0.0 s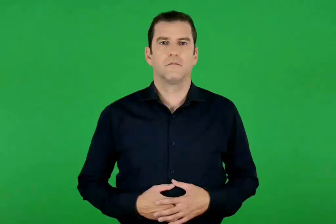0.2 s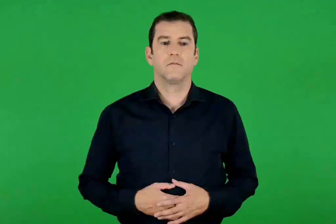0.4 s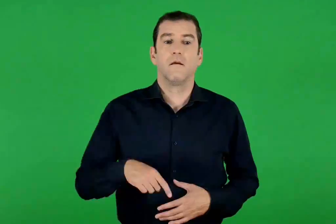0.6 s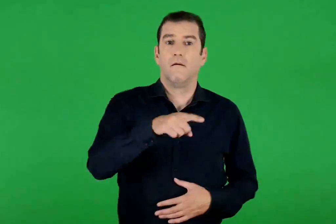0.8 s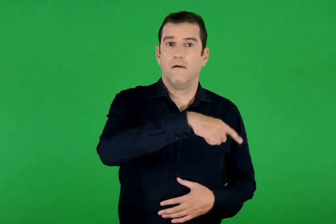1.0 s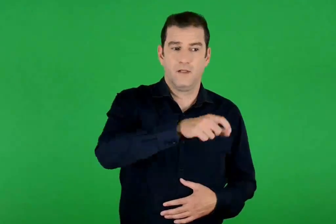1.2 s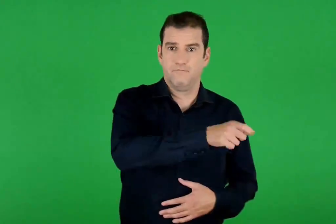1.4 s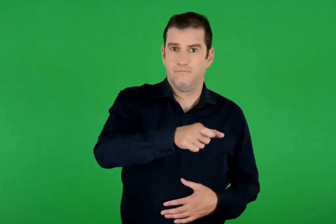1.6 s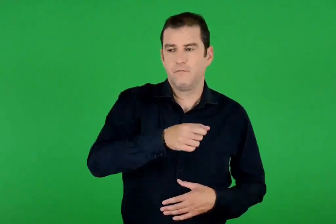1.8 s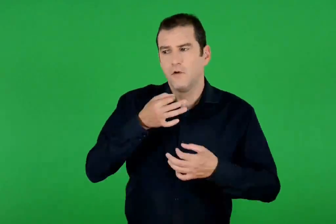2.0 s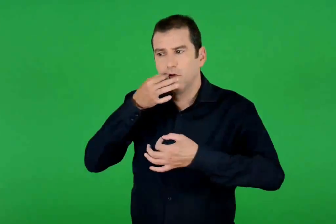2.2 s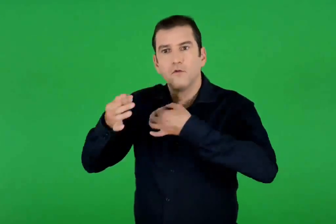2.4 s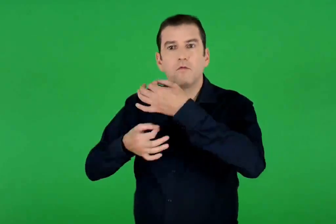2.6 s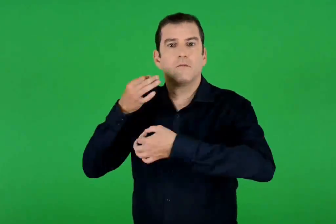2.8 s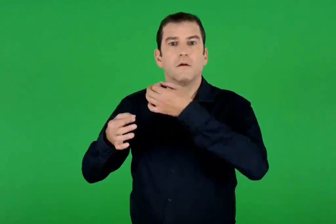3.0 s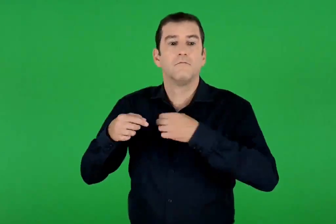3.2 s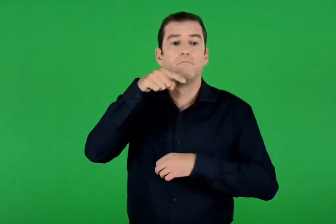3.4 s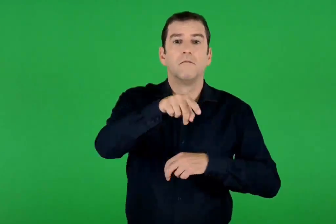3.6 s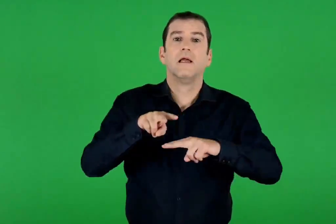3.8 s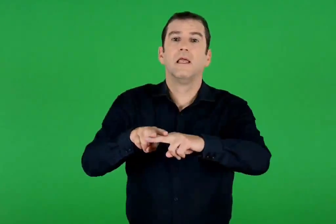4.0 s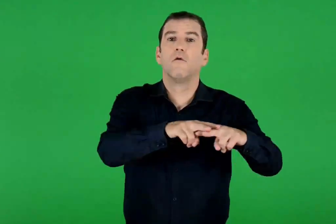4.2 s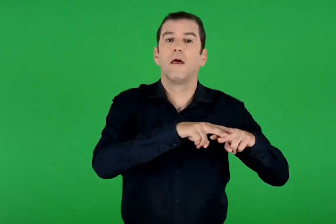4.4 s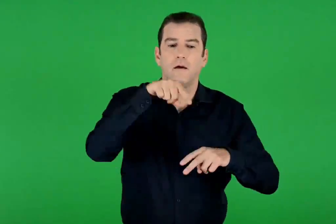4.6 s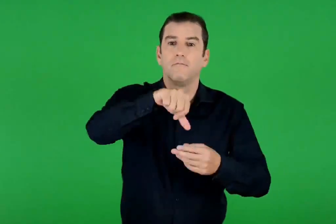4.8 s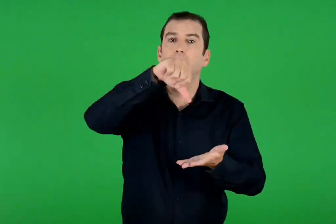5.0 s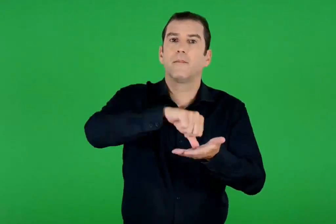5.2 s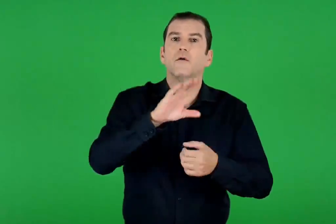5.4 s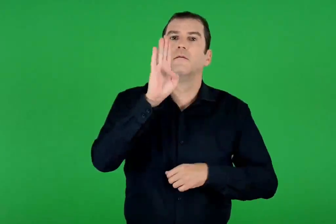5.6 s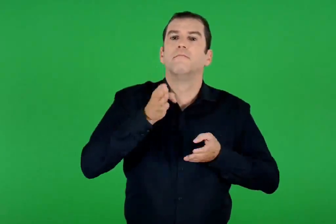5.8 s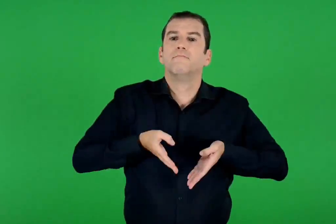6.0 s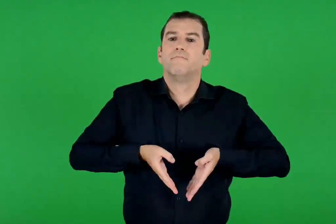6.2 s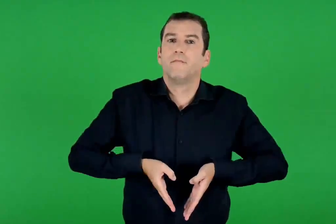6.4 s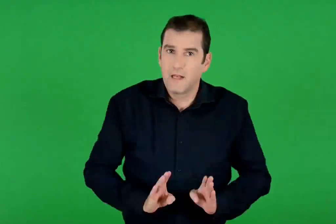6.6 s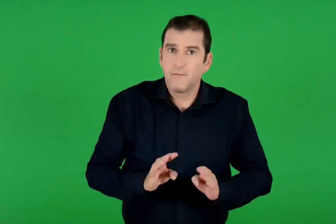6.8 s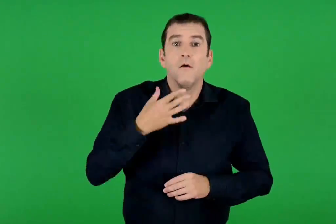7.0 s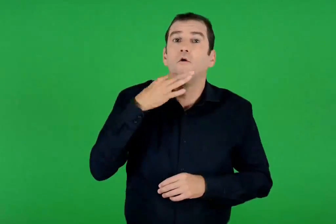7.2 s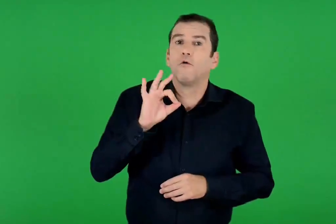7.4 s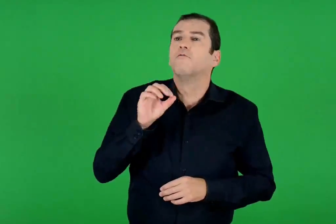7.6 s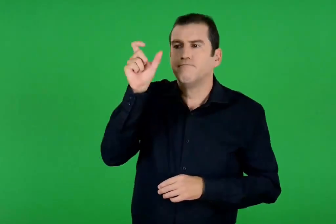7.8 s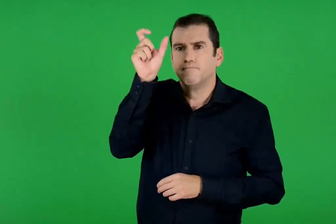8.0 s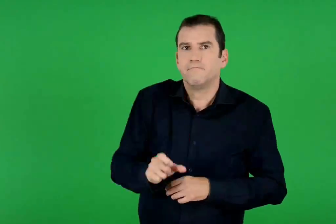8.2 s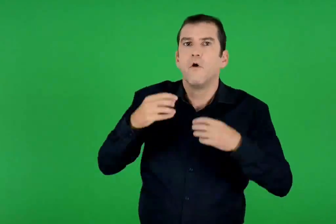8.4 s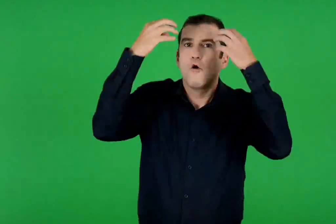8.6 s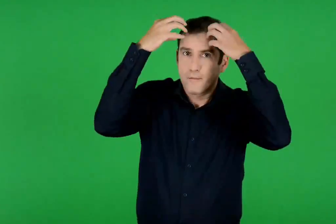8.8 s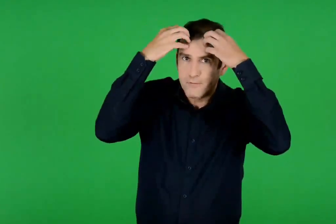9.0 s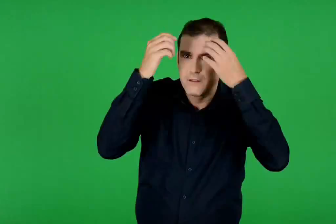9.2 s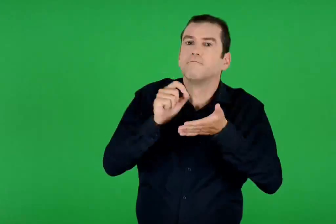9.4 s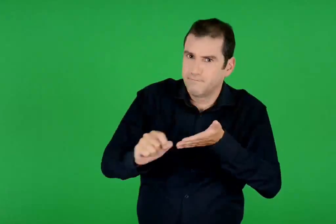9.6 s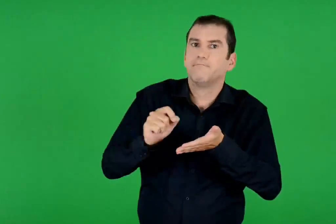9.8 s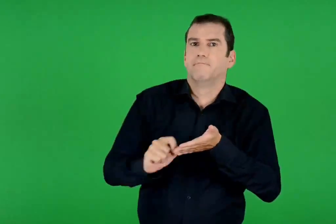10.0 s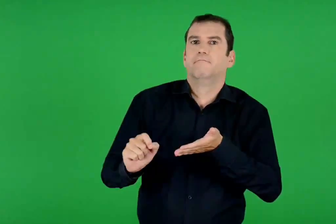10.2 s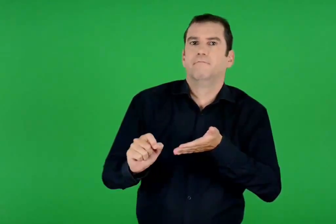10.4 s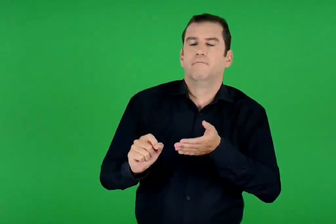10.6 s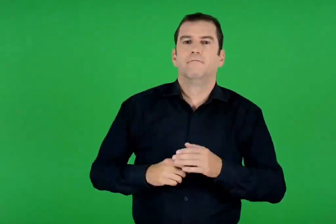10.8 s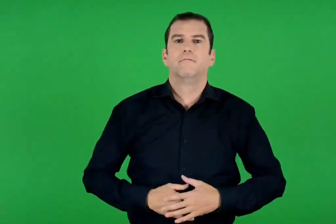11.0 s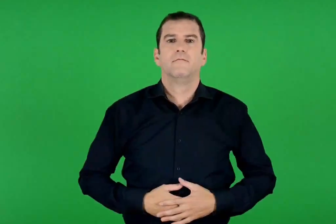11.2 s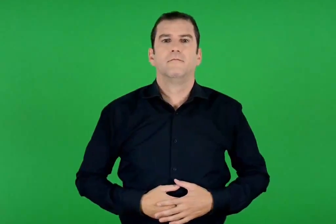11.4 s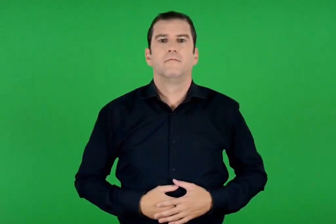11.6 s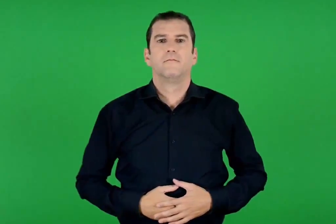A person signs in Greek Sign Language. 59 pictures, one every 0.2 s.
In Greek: κι αυτοί του είπαν στη βηθλεέμ της ιουδαίας , γιατί έτσι γράφει ο προφήτης
